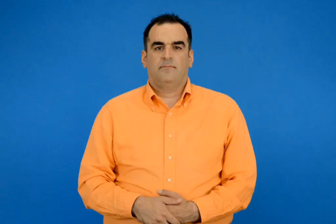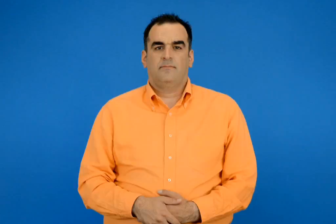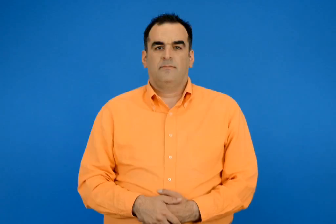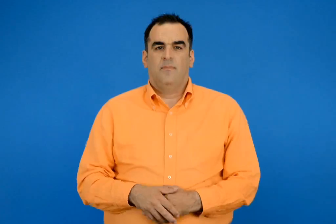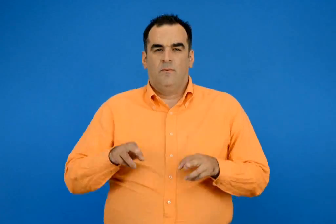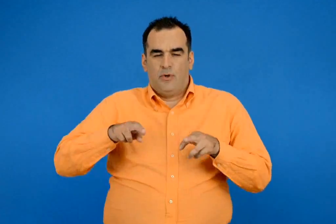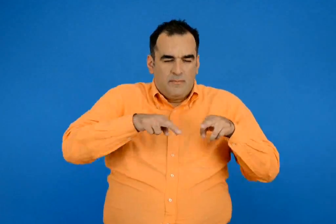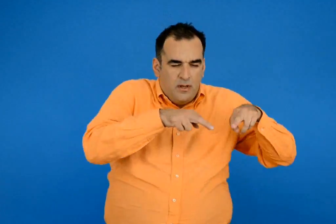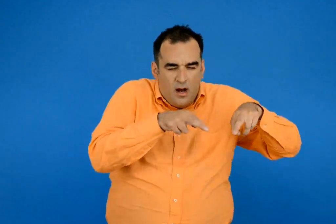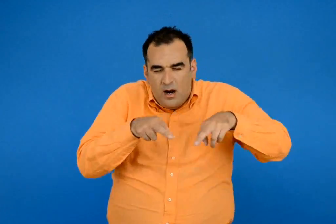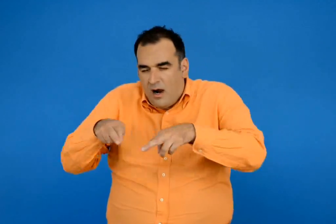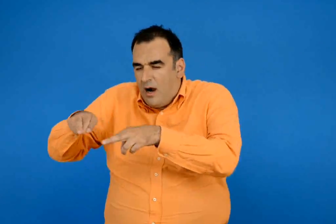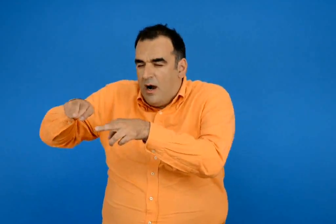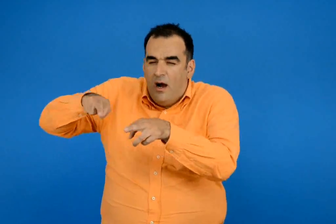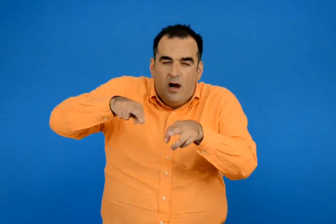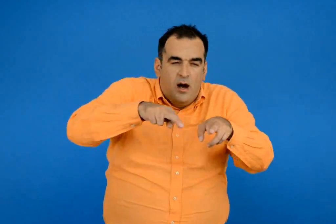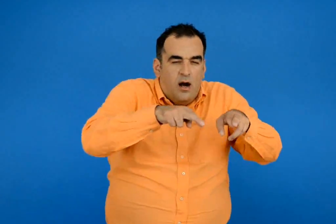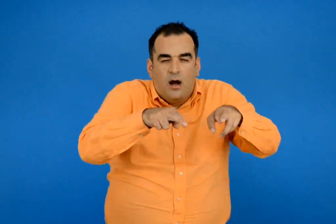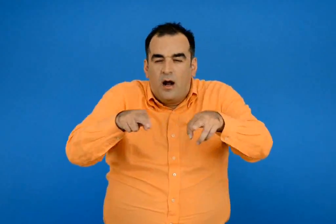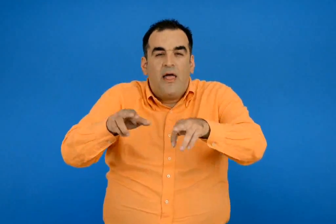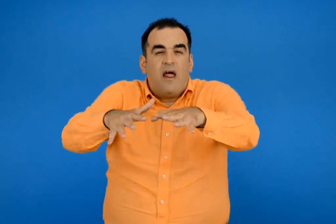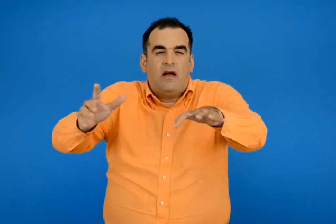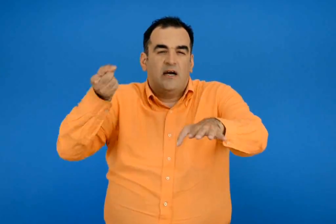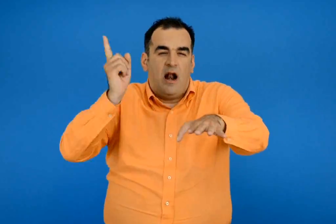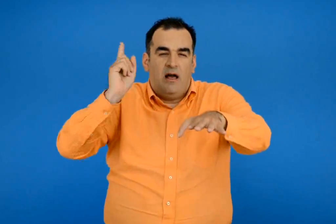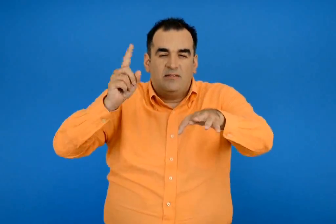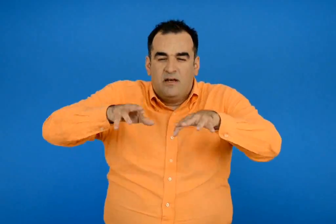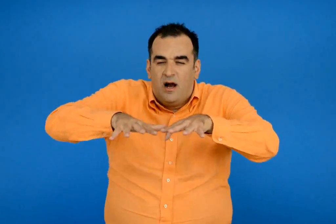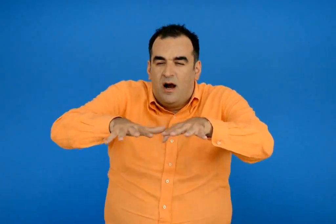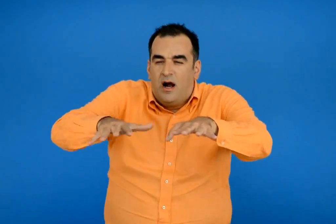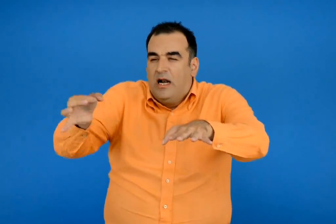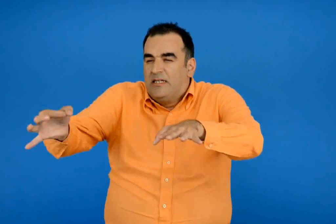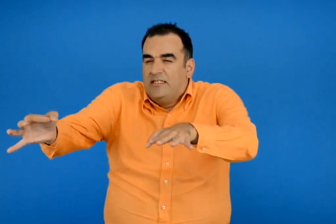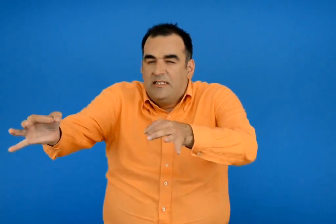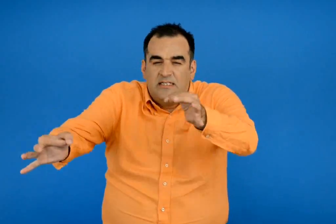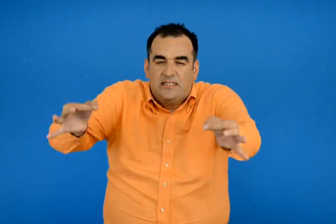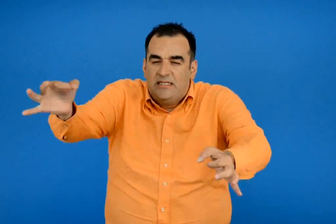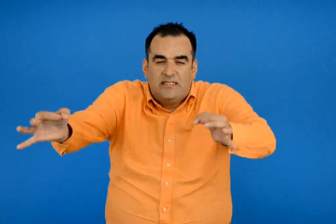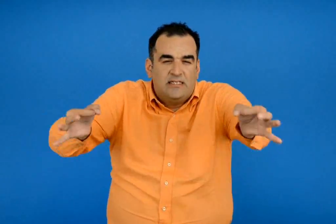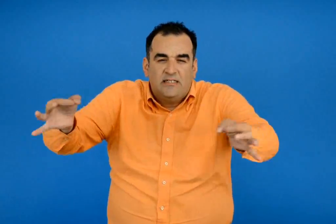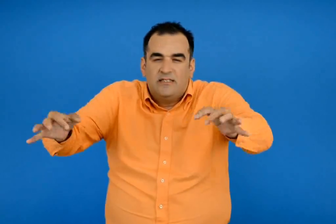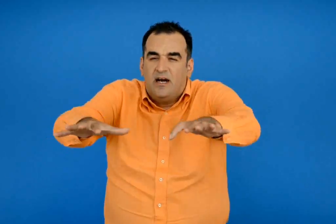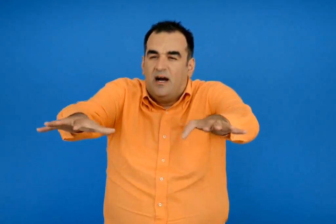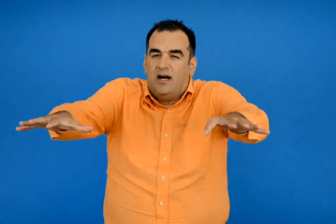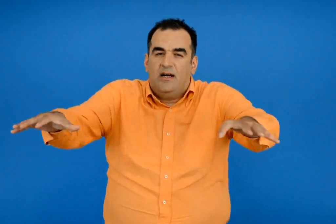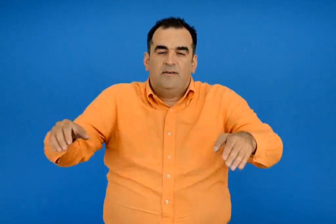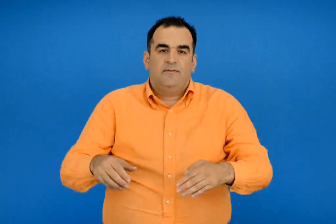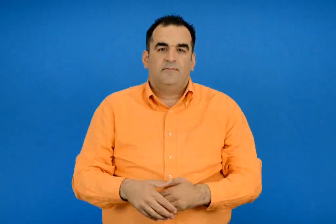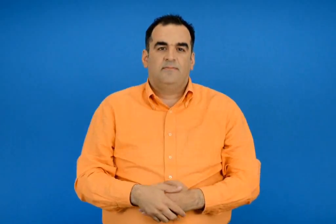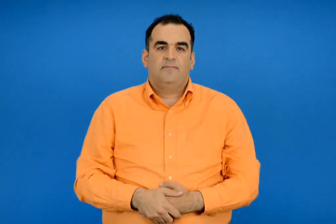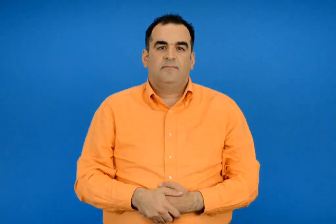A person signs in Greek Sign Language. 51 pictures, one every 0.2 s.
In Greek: ποταμιά τη διασχίζουν και χύνονται στη γαλάζια θάλασσα που είναι σπαρμένη με δεκάδες νησιά
